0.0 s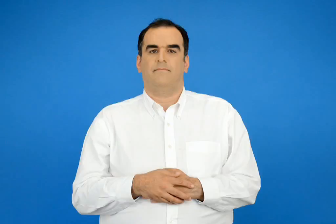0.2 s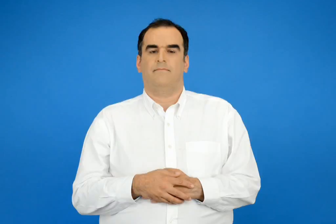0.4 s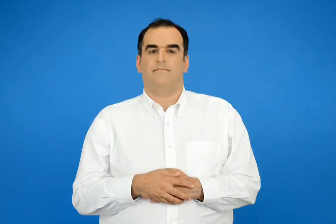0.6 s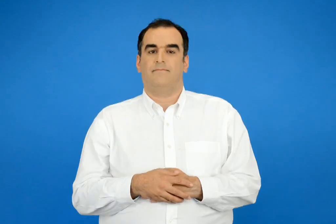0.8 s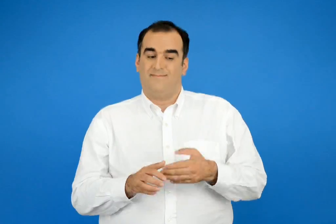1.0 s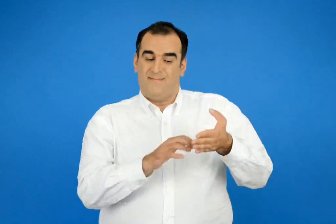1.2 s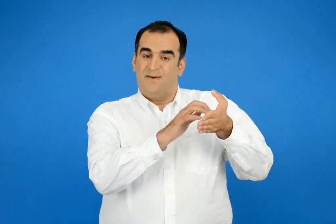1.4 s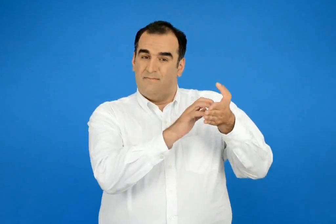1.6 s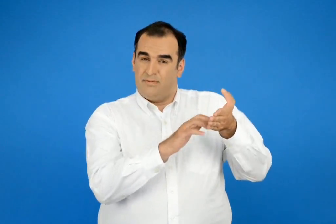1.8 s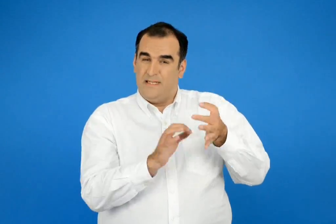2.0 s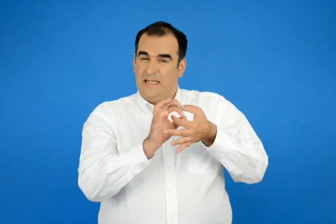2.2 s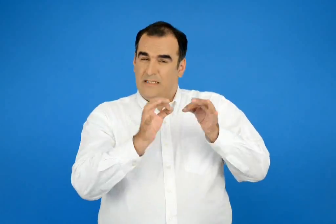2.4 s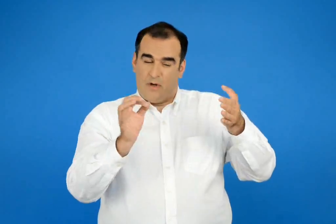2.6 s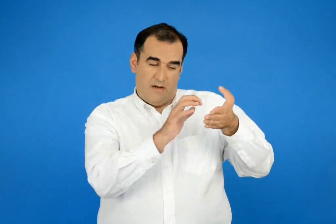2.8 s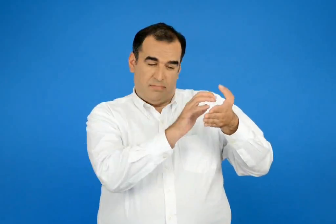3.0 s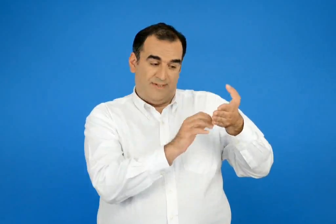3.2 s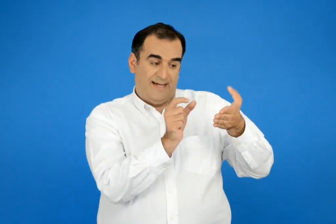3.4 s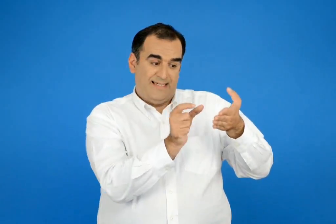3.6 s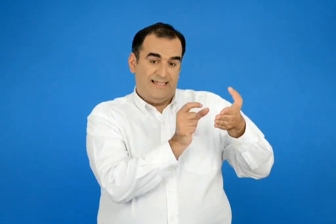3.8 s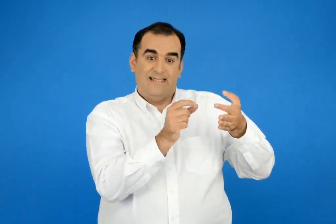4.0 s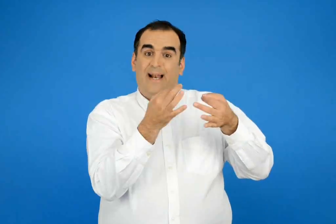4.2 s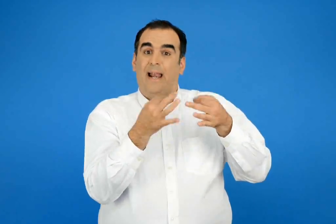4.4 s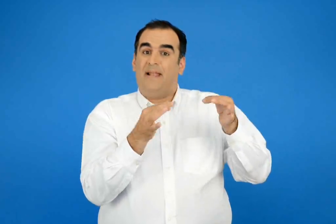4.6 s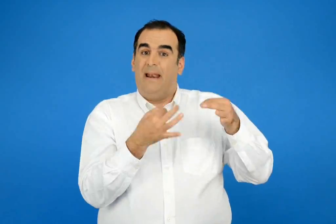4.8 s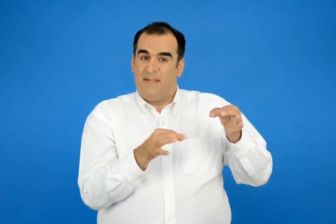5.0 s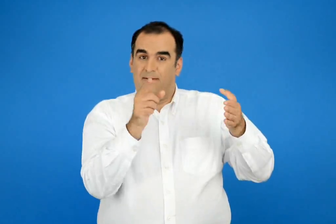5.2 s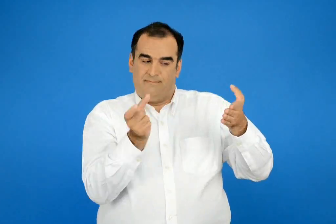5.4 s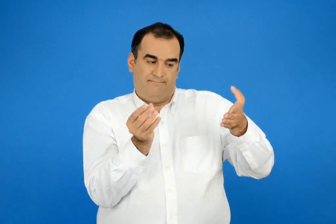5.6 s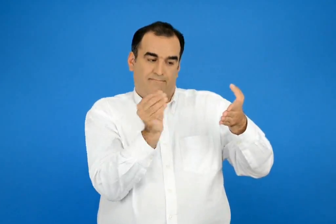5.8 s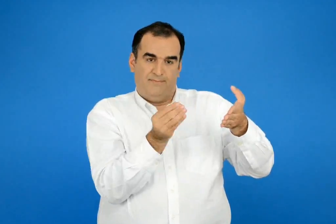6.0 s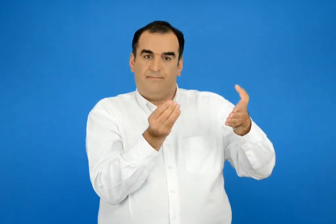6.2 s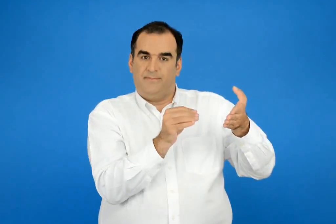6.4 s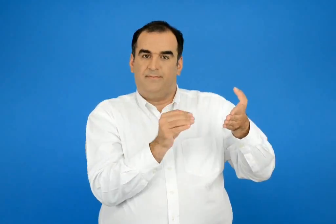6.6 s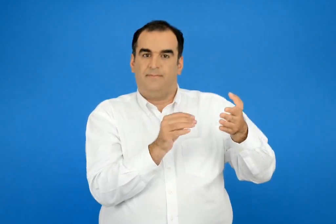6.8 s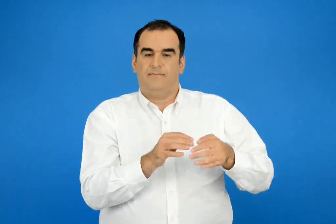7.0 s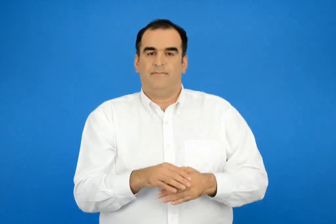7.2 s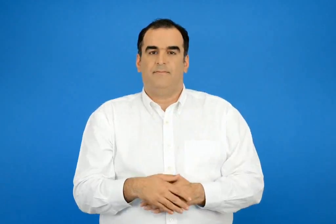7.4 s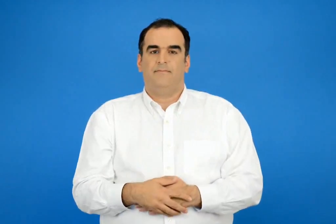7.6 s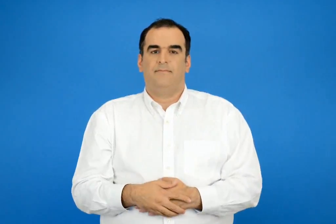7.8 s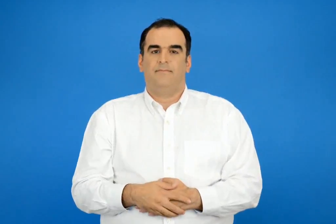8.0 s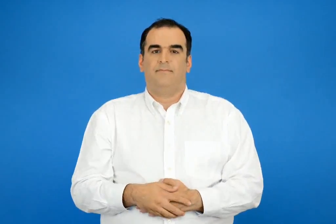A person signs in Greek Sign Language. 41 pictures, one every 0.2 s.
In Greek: συμπλήρωσε την παρακάτω ιστορία με τις λέξεις που λείπουν
